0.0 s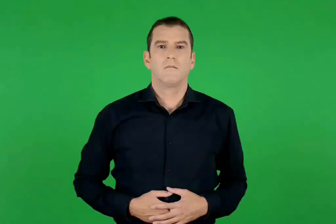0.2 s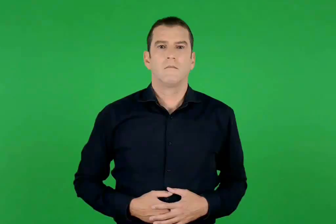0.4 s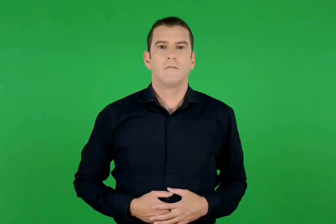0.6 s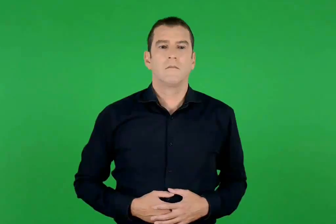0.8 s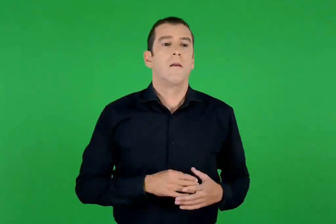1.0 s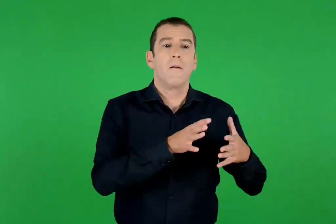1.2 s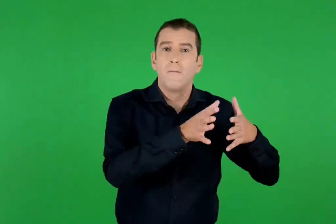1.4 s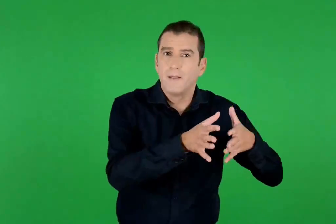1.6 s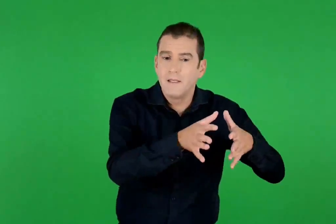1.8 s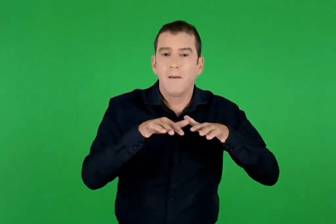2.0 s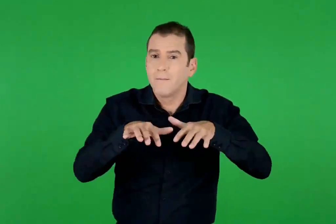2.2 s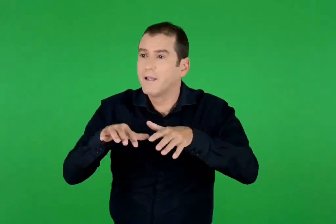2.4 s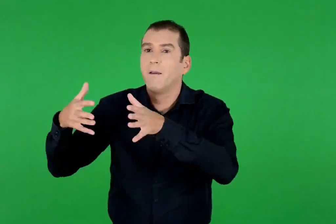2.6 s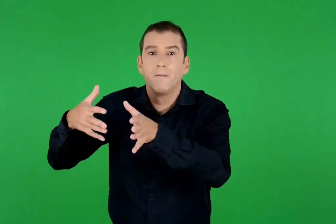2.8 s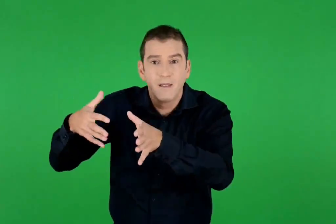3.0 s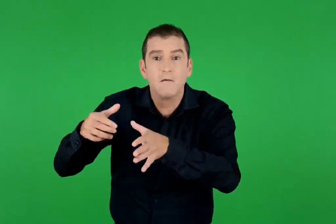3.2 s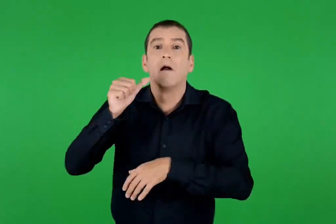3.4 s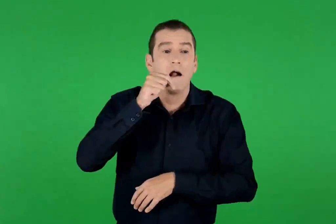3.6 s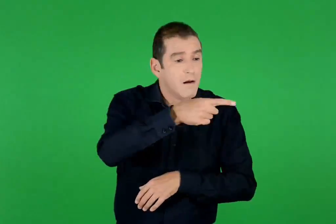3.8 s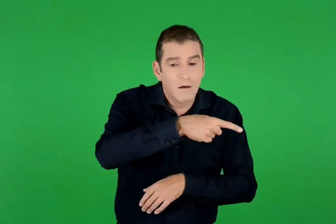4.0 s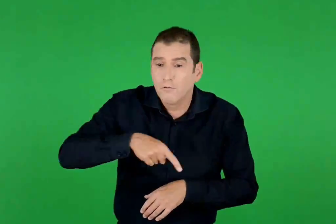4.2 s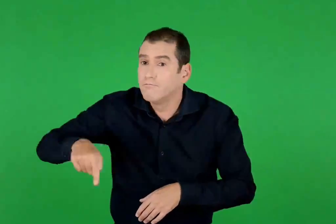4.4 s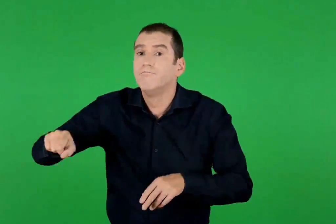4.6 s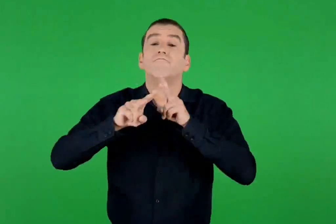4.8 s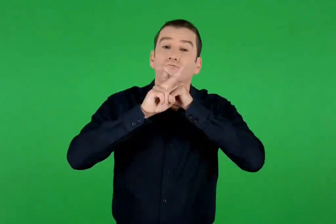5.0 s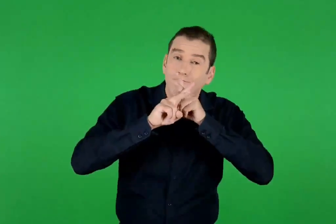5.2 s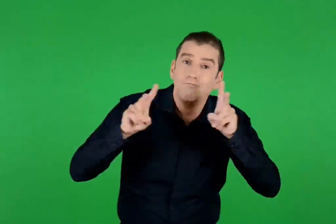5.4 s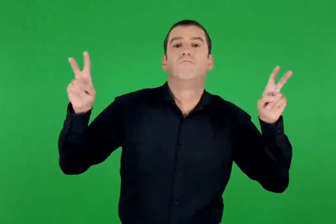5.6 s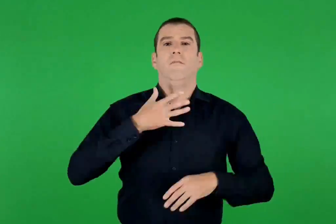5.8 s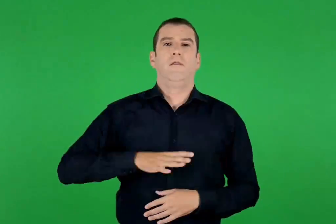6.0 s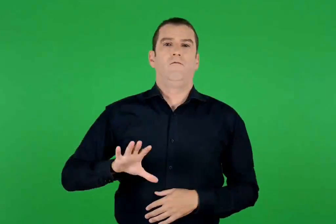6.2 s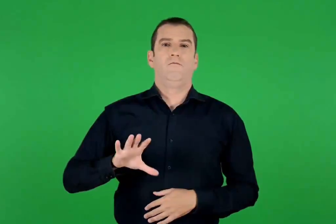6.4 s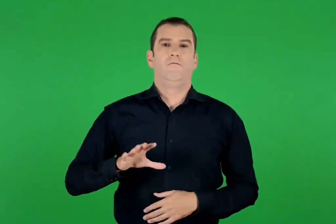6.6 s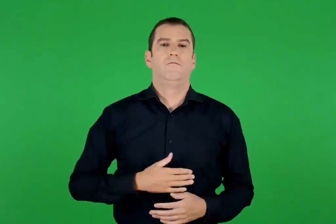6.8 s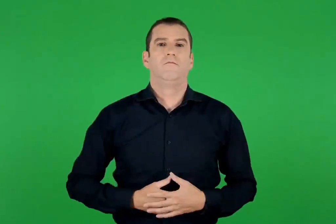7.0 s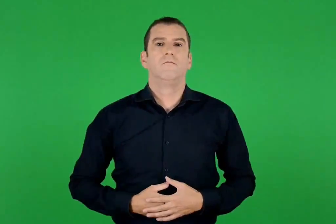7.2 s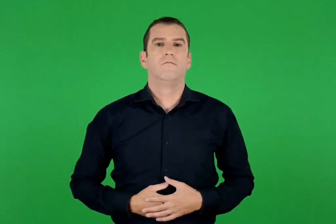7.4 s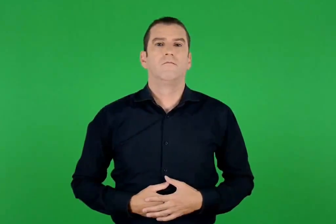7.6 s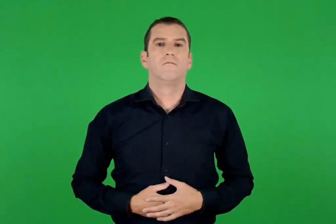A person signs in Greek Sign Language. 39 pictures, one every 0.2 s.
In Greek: νερό , νεράκι καθαρό ποθώ να έχει κάθε πηγή
